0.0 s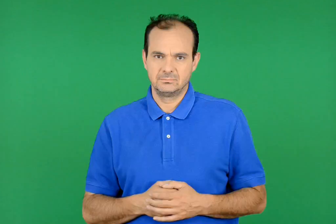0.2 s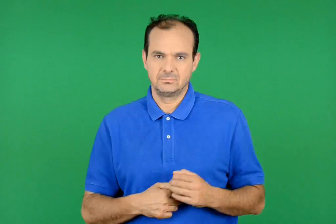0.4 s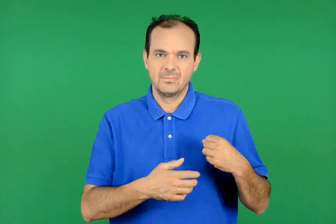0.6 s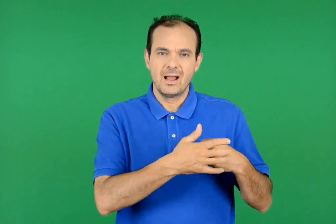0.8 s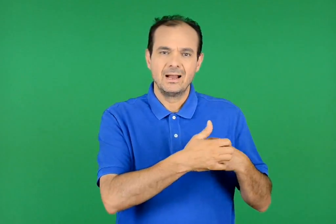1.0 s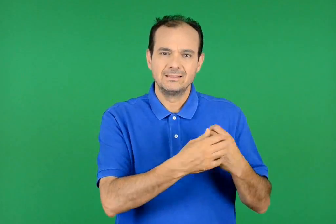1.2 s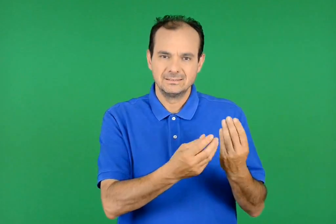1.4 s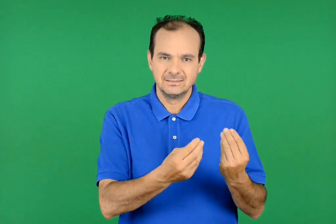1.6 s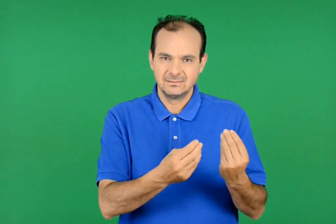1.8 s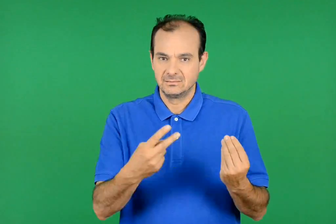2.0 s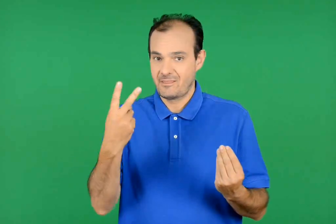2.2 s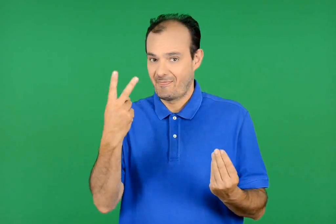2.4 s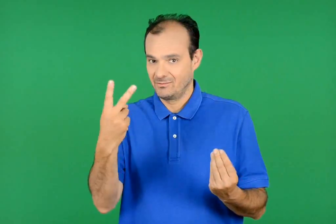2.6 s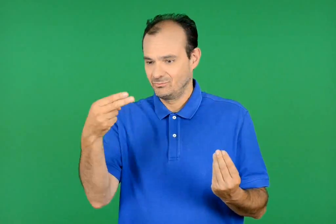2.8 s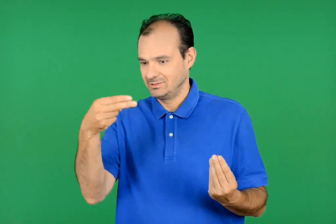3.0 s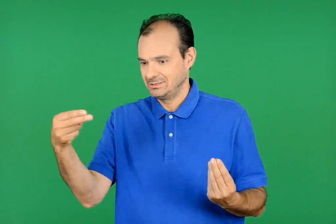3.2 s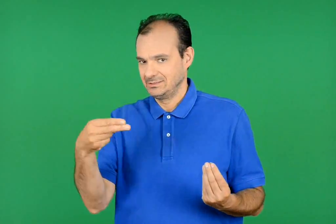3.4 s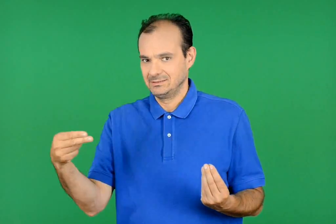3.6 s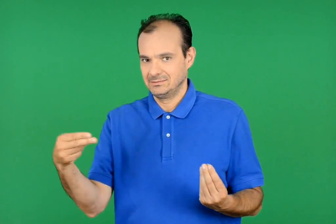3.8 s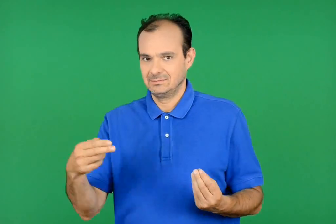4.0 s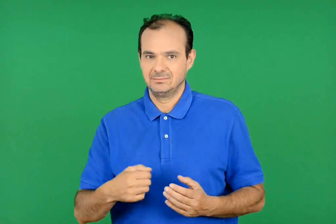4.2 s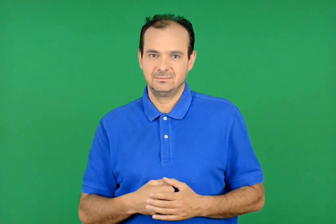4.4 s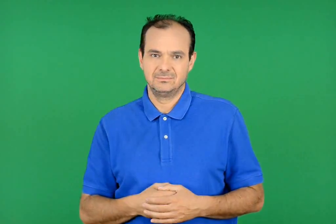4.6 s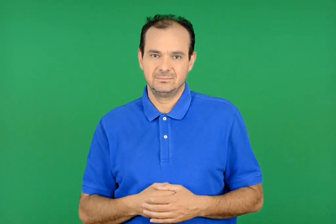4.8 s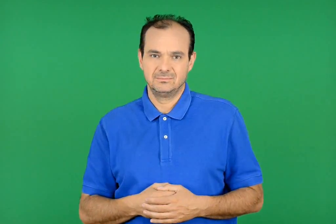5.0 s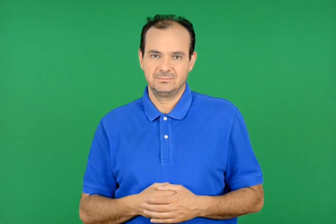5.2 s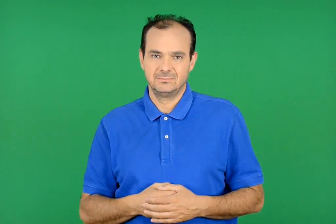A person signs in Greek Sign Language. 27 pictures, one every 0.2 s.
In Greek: γάτες δύο στίχοι
